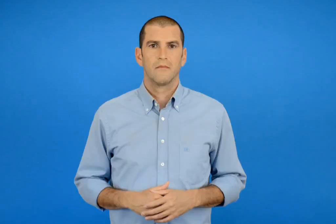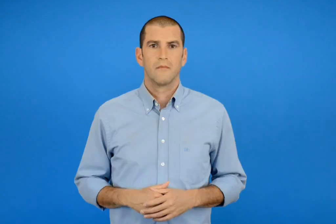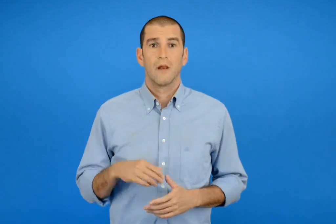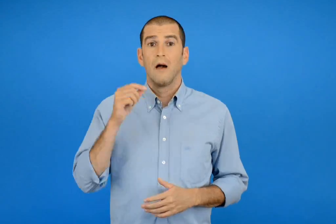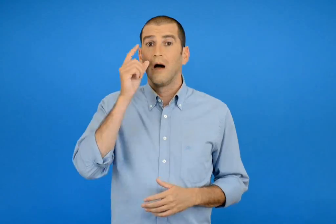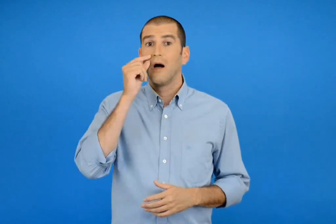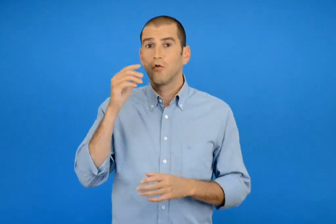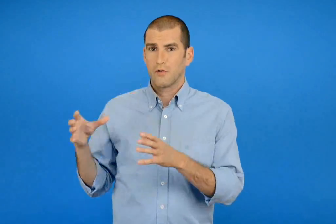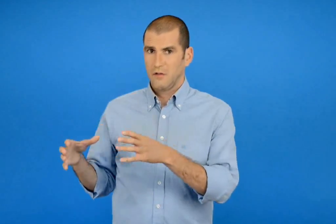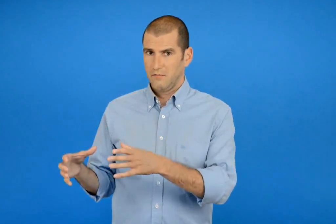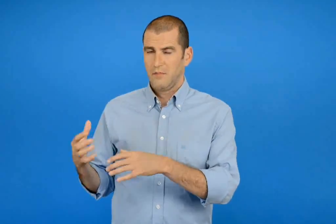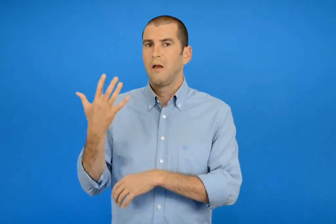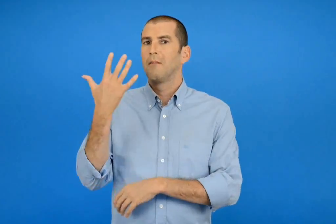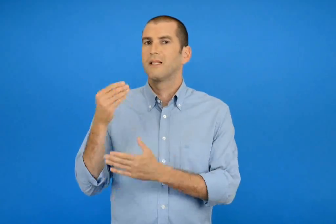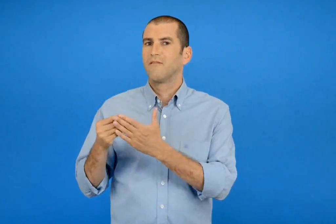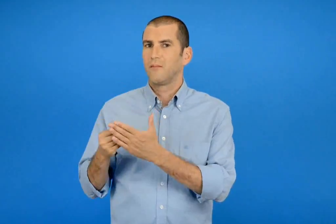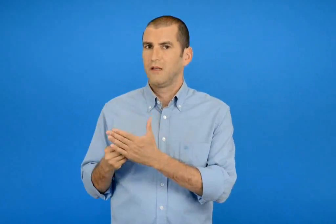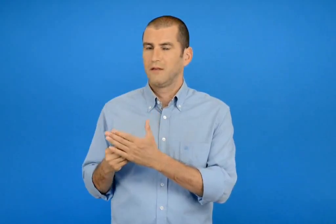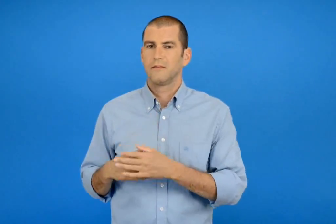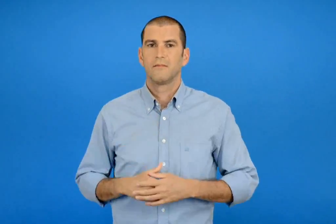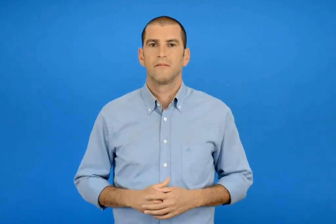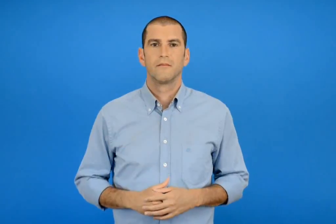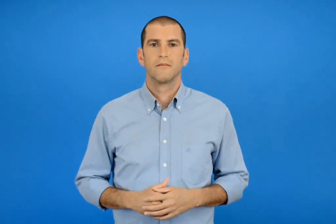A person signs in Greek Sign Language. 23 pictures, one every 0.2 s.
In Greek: αγόρια 5 βαθμοί
